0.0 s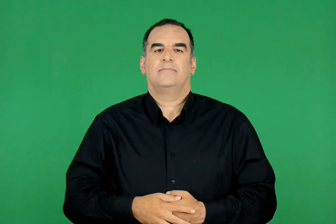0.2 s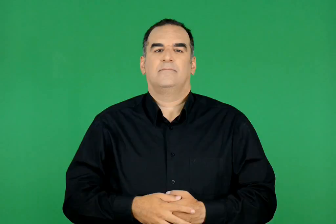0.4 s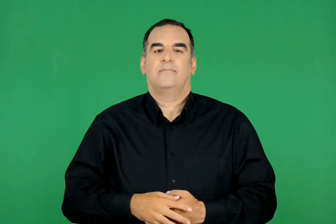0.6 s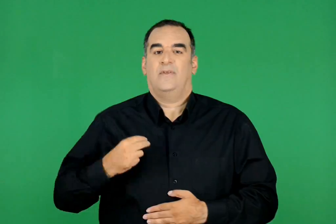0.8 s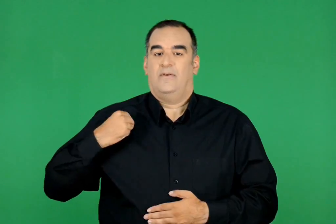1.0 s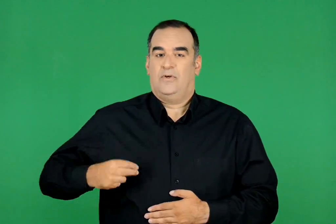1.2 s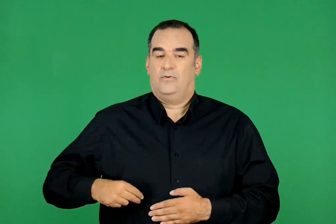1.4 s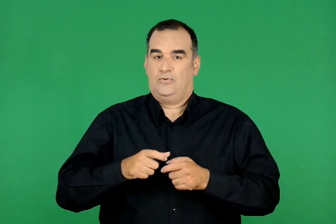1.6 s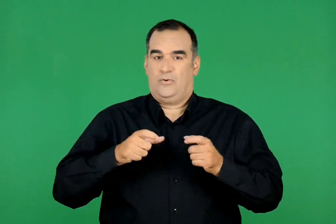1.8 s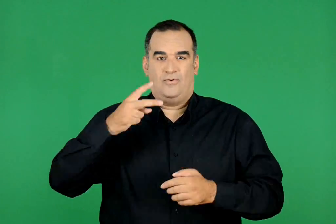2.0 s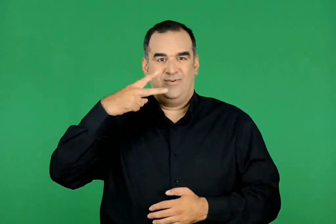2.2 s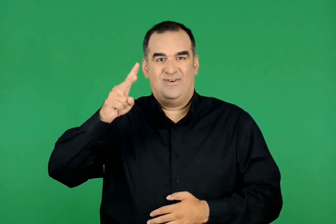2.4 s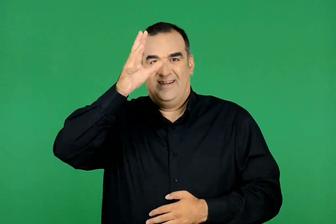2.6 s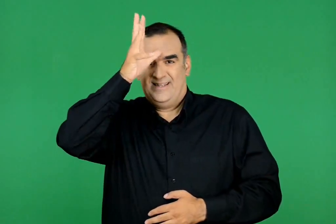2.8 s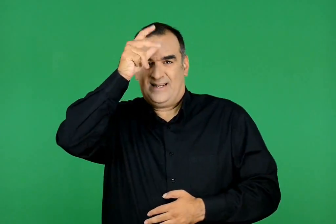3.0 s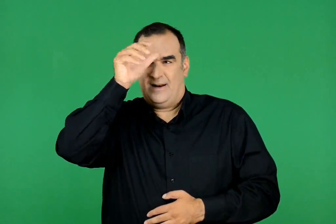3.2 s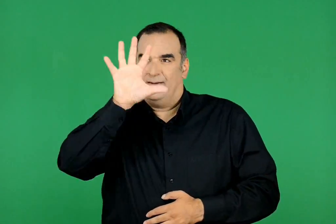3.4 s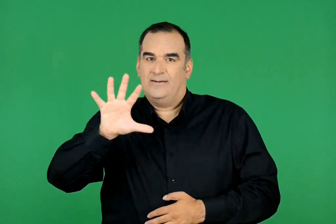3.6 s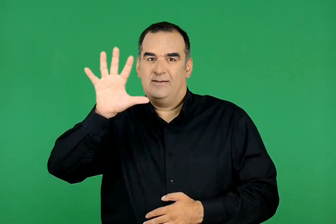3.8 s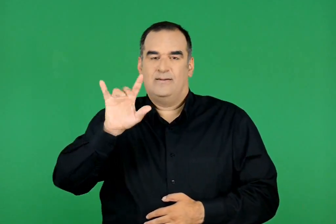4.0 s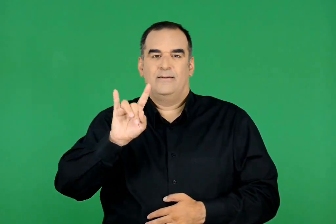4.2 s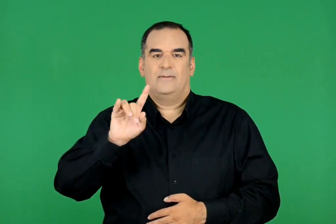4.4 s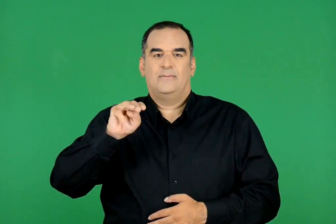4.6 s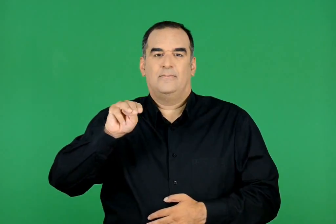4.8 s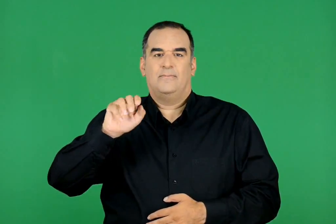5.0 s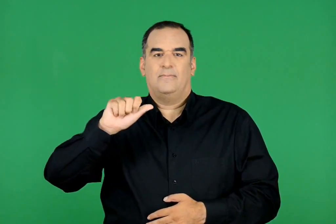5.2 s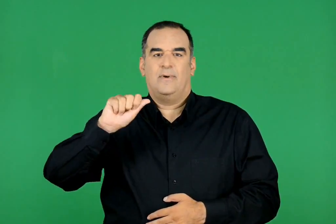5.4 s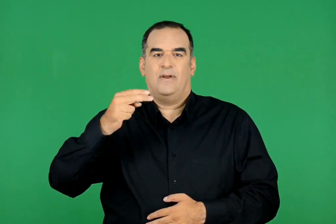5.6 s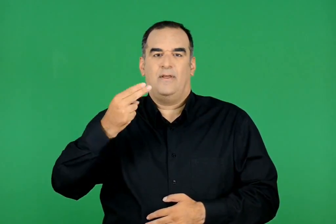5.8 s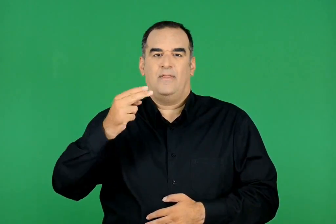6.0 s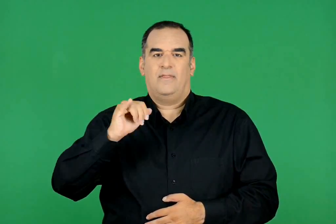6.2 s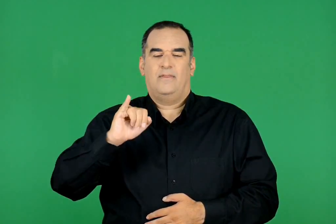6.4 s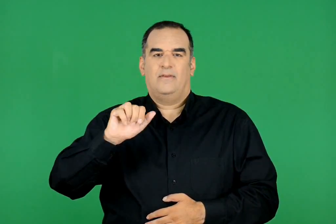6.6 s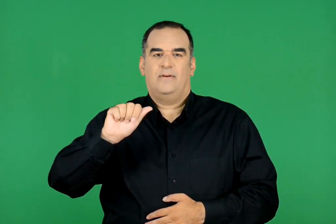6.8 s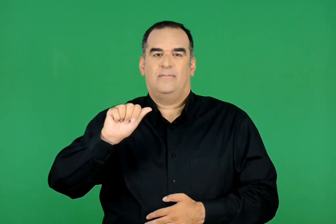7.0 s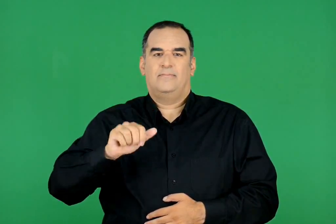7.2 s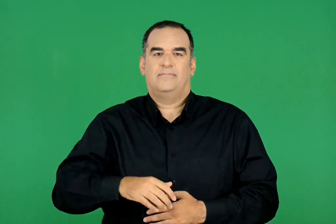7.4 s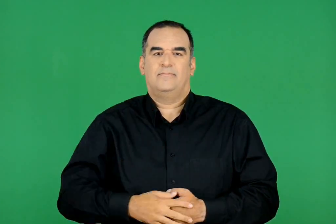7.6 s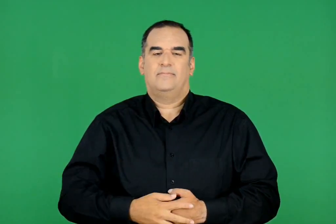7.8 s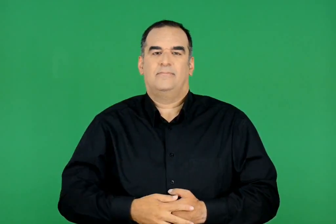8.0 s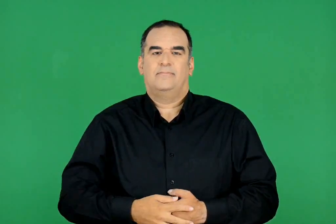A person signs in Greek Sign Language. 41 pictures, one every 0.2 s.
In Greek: δημοτικό σχολείο τρικάλων ημαθίας
